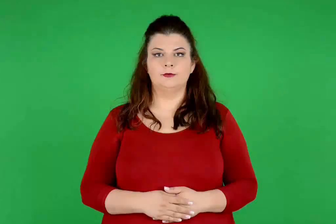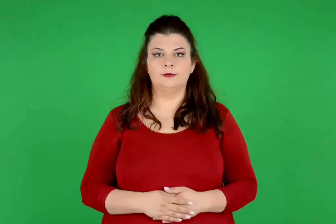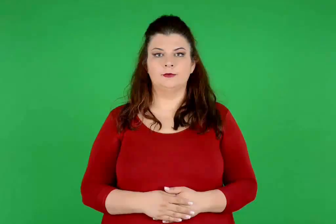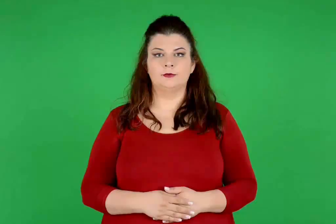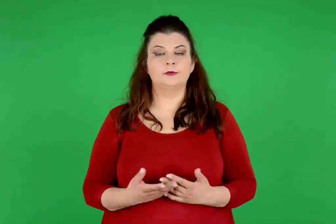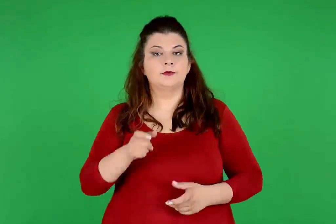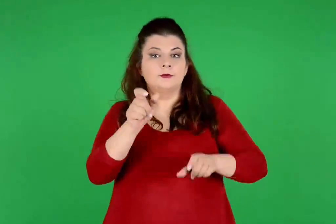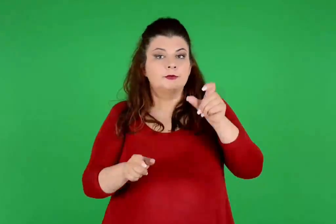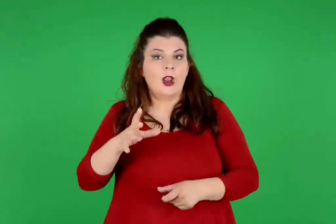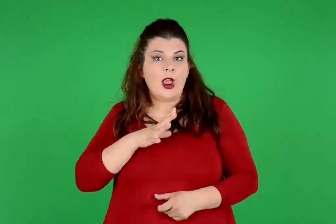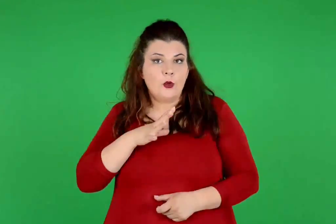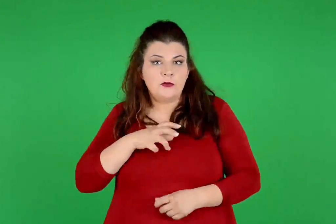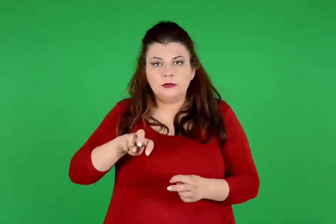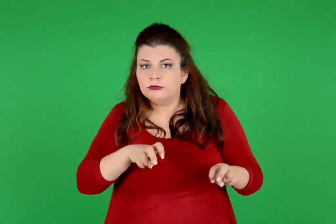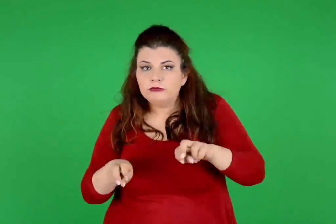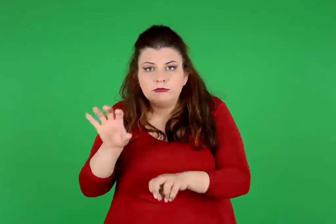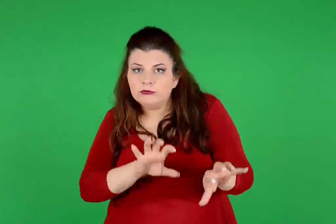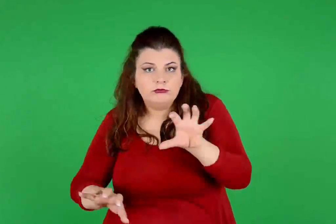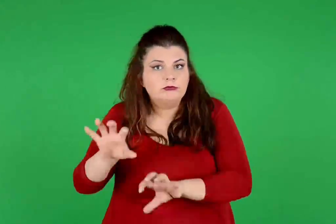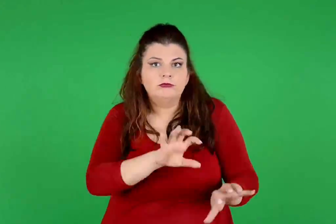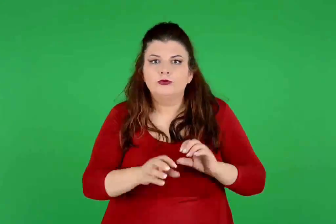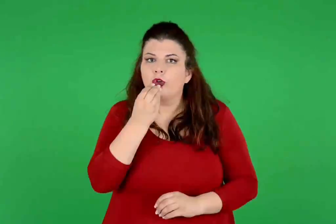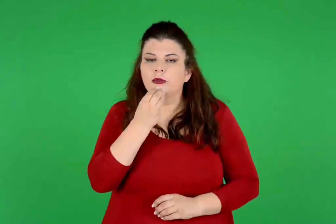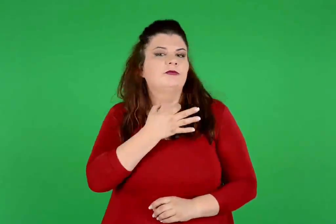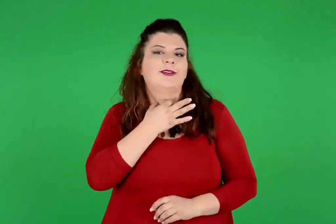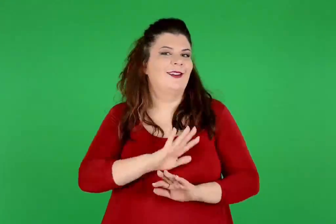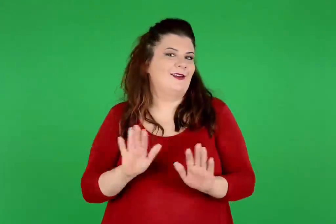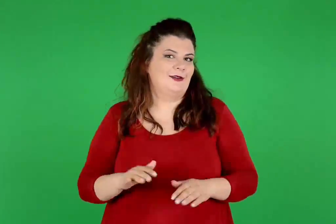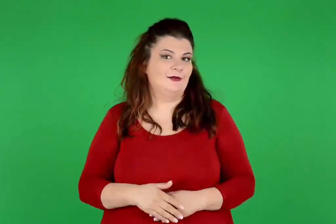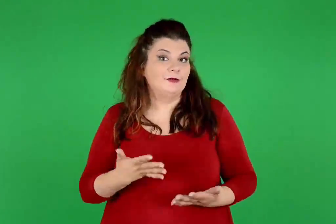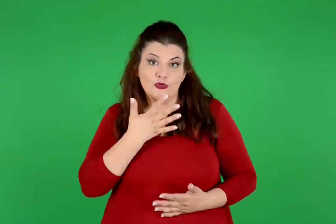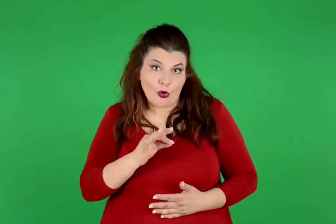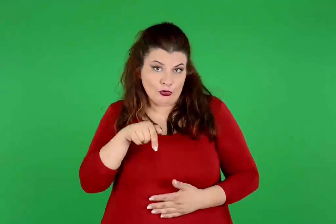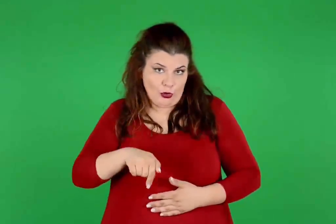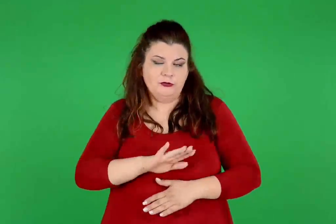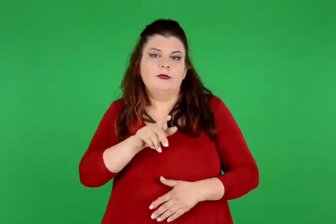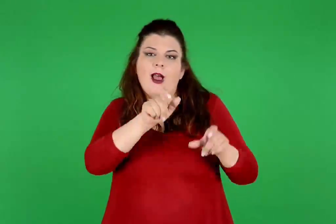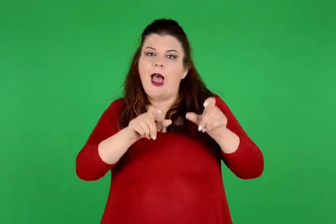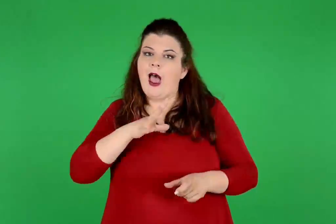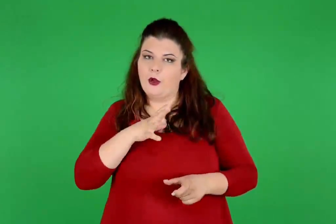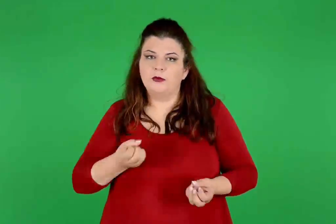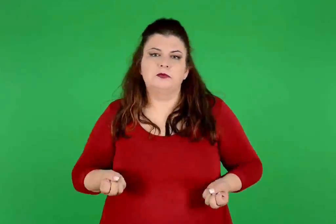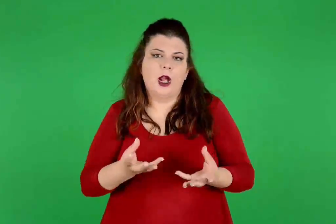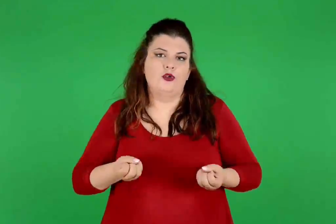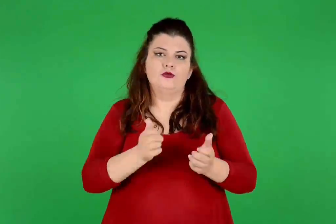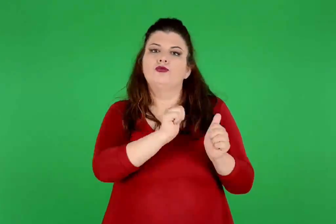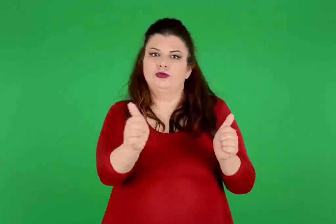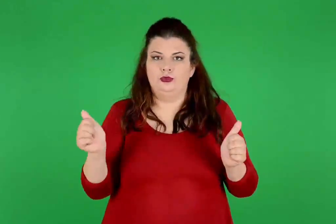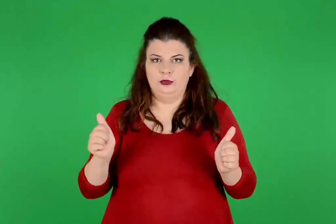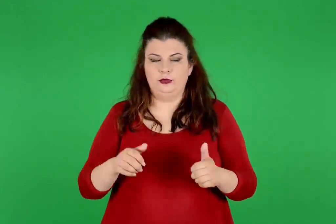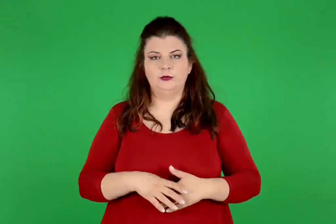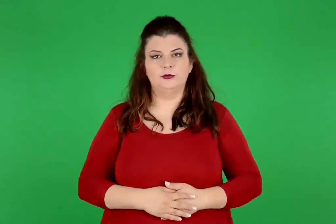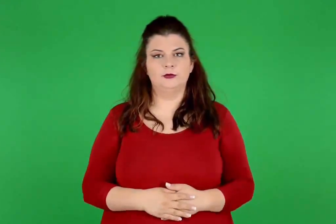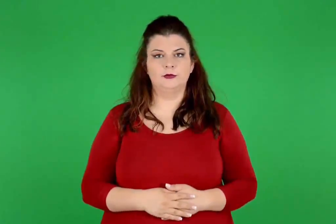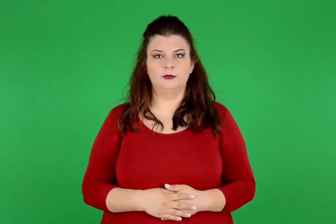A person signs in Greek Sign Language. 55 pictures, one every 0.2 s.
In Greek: δε χρειαζόταν πια να τριγυρνούν από τόπο σε τόπο για να βρουν την τροφή τους. την παρήγαγαν μόνοι τους
